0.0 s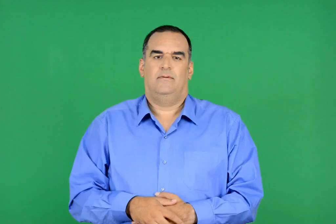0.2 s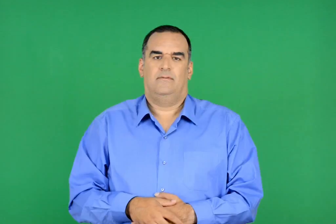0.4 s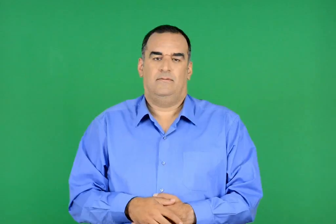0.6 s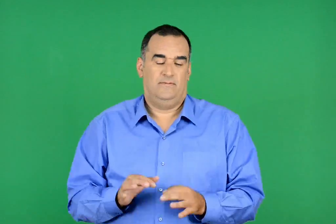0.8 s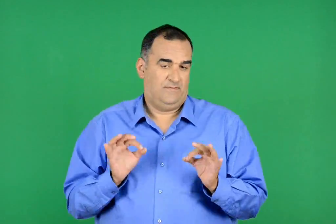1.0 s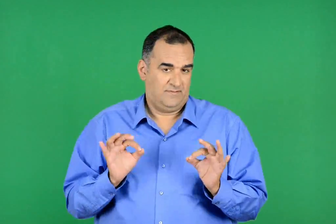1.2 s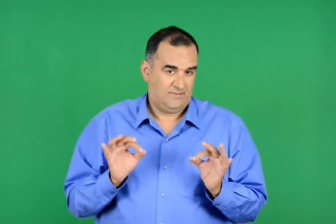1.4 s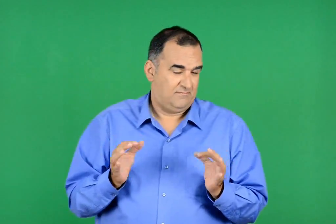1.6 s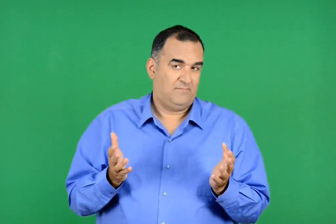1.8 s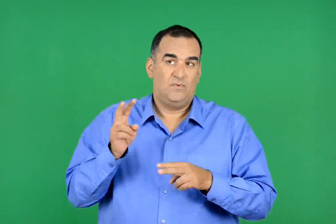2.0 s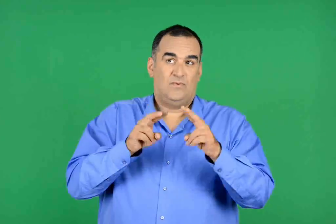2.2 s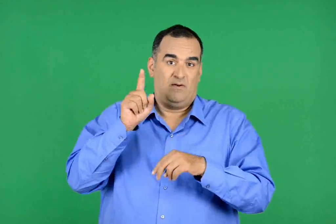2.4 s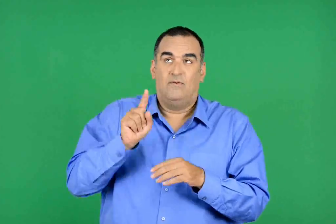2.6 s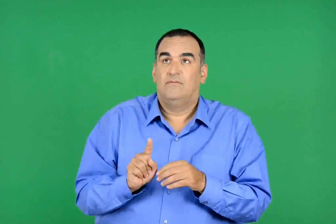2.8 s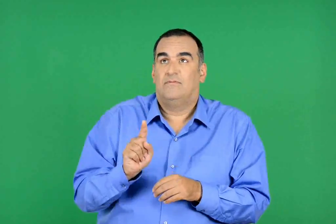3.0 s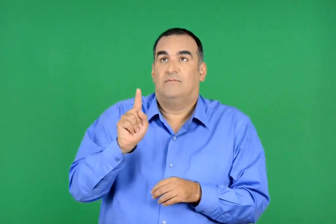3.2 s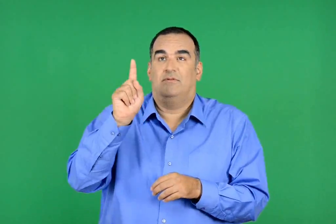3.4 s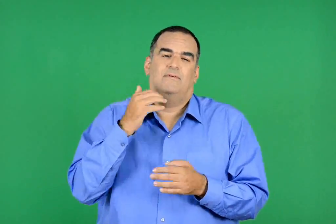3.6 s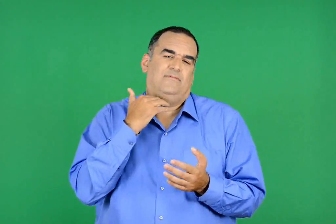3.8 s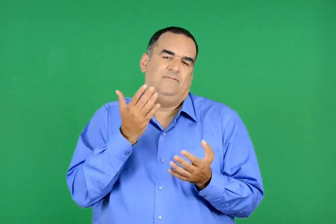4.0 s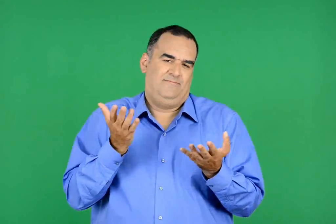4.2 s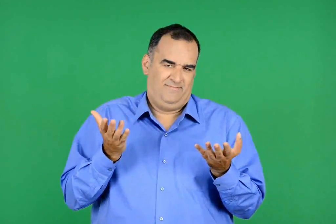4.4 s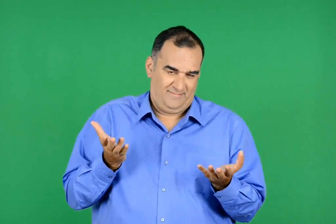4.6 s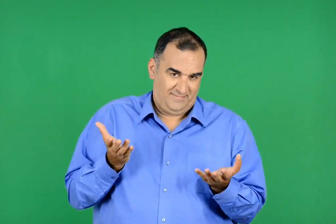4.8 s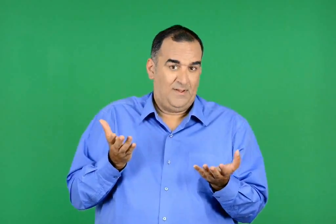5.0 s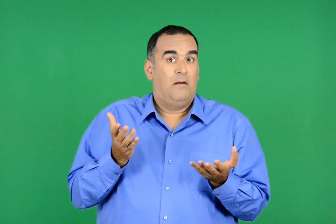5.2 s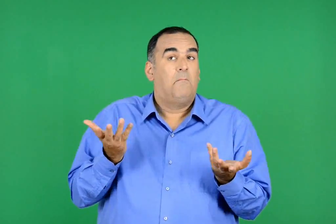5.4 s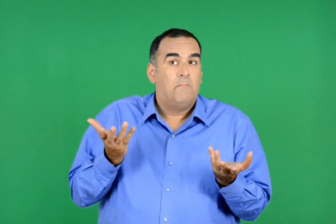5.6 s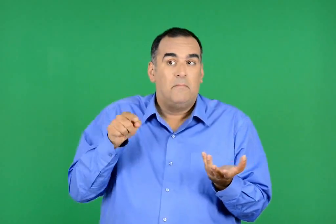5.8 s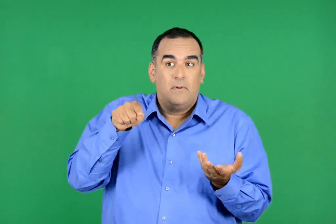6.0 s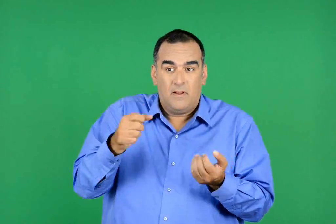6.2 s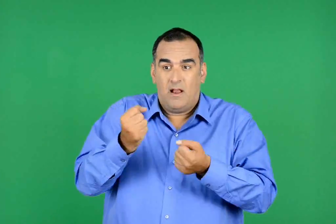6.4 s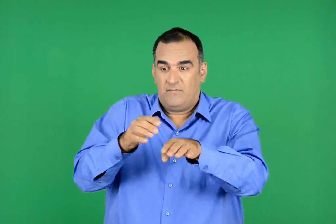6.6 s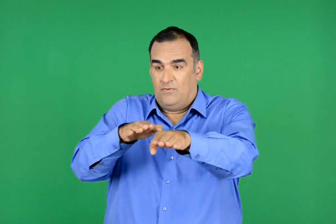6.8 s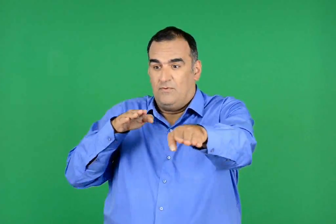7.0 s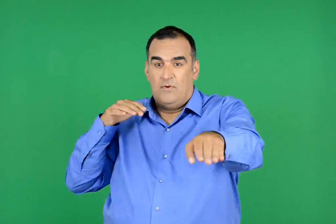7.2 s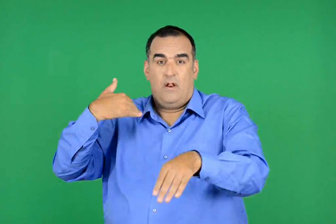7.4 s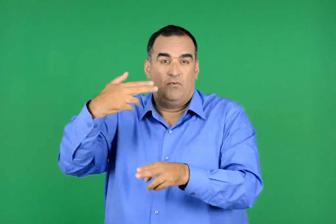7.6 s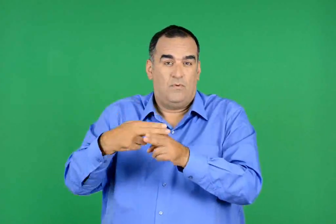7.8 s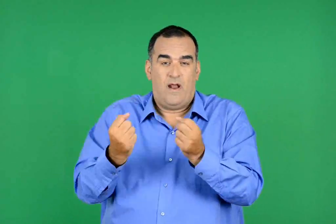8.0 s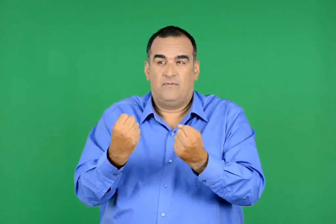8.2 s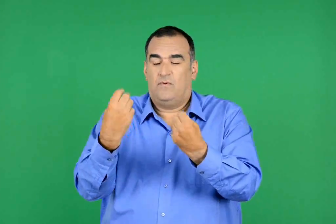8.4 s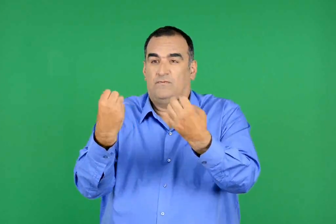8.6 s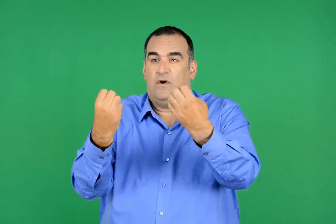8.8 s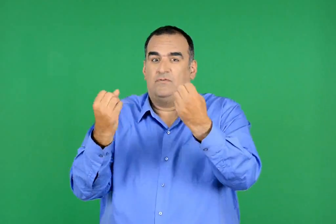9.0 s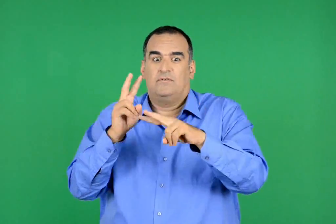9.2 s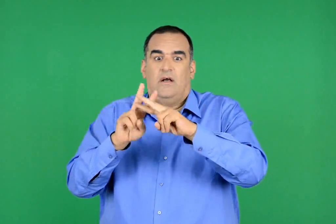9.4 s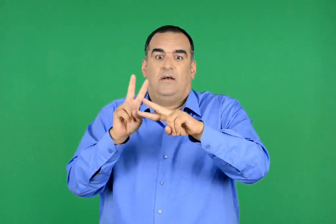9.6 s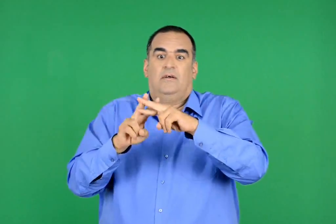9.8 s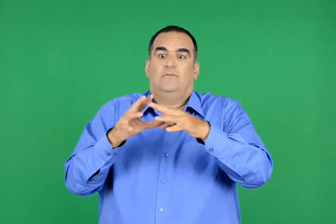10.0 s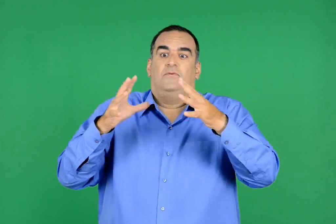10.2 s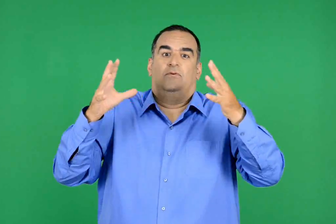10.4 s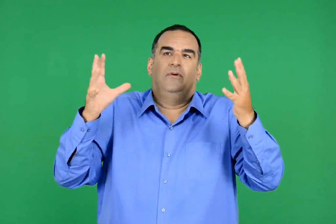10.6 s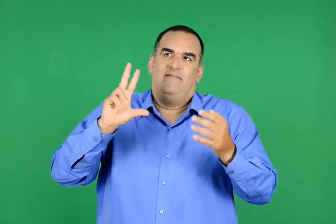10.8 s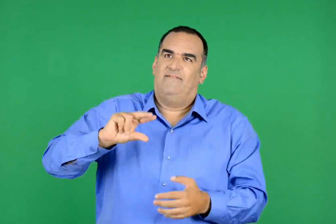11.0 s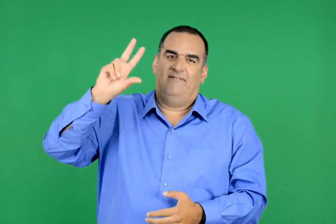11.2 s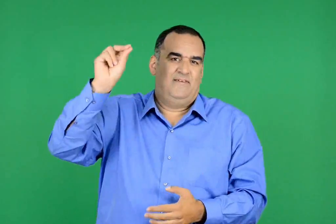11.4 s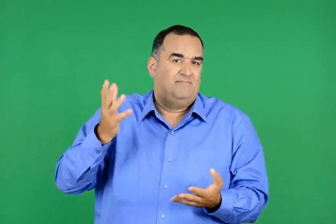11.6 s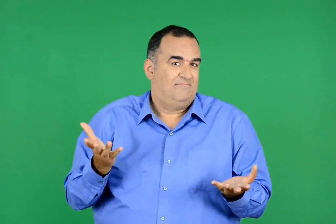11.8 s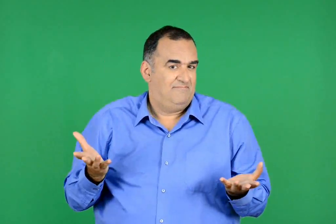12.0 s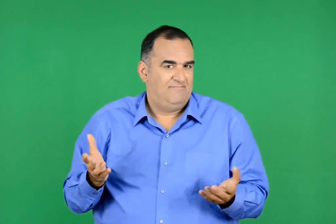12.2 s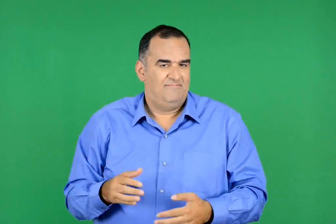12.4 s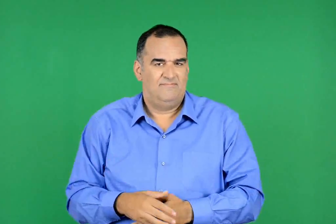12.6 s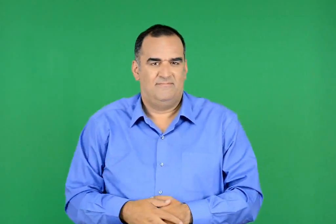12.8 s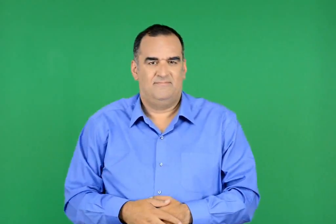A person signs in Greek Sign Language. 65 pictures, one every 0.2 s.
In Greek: μπορεί , βέβαια , να µη σεργιάνισε στον ουρανό , µπορεί εκείνα τα πελώρια αστέρια να µην ήταν παρά φανάρια αυτοκινήτων στη µεγάλη λεωφόρο
